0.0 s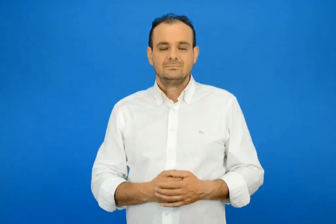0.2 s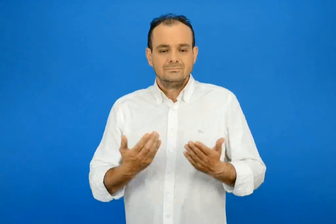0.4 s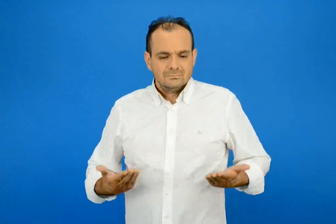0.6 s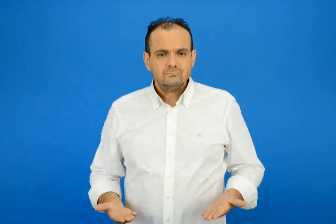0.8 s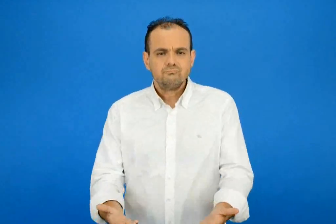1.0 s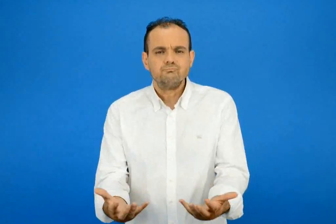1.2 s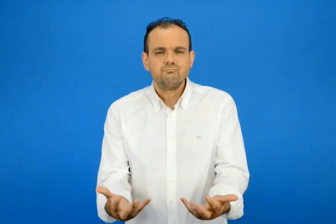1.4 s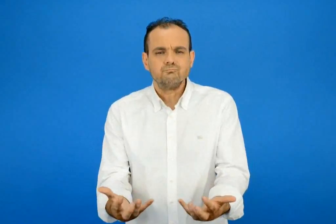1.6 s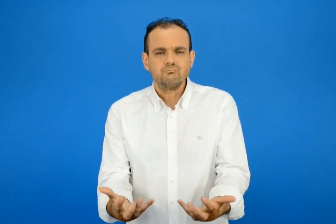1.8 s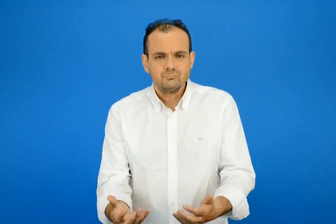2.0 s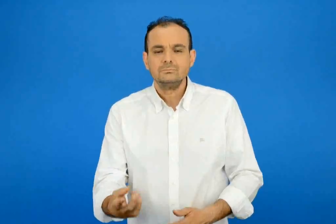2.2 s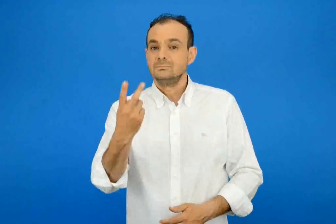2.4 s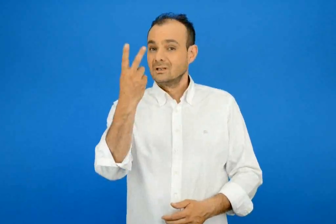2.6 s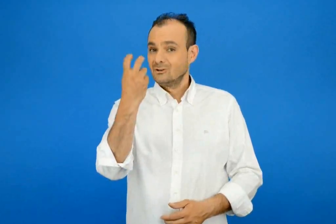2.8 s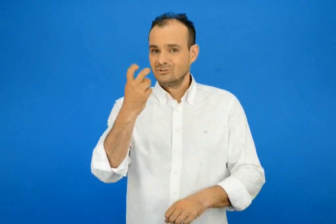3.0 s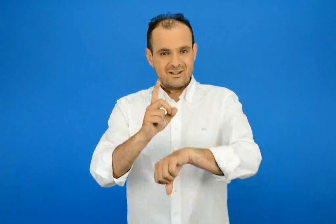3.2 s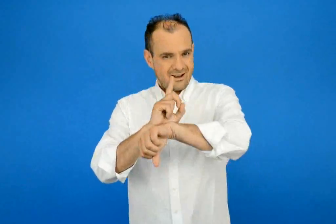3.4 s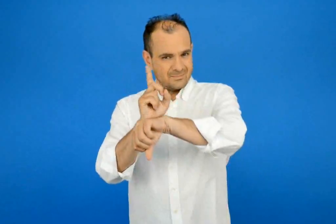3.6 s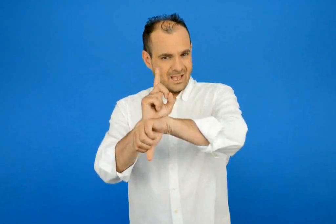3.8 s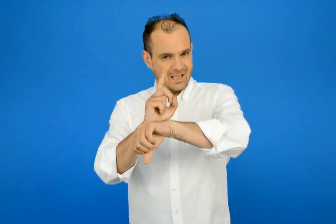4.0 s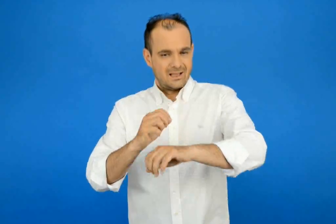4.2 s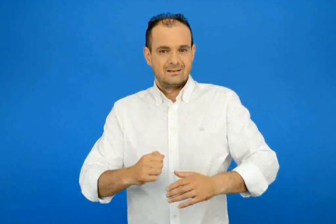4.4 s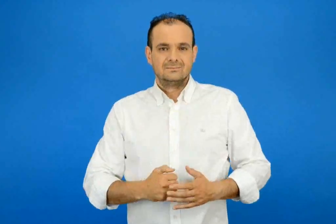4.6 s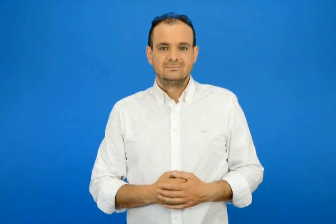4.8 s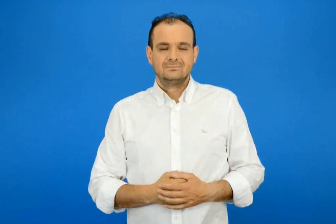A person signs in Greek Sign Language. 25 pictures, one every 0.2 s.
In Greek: τα ψήνετε για είκοσι λεπτά
